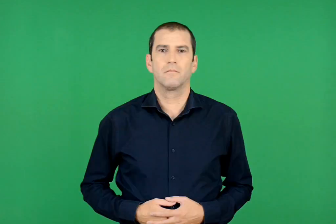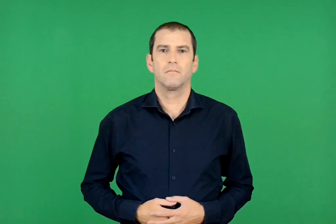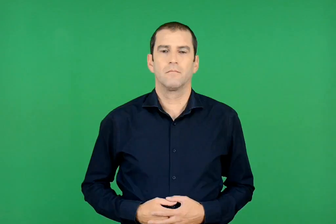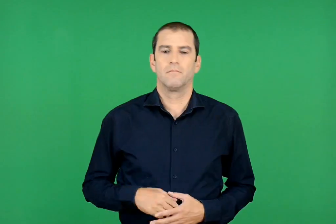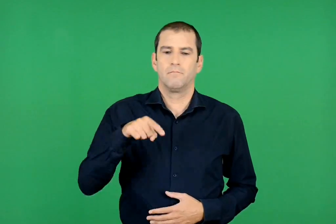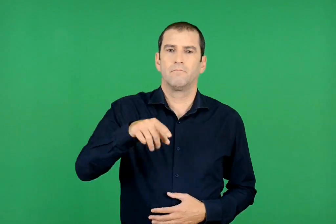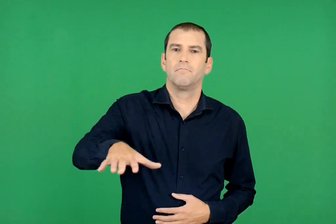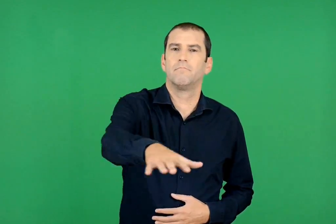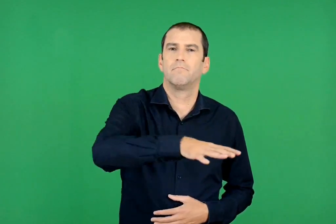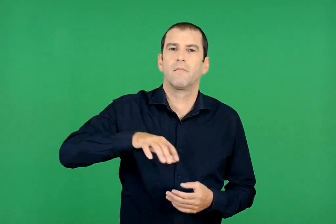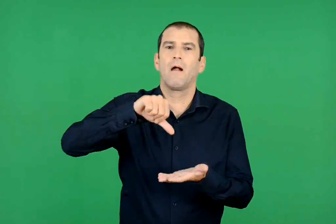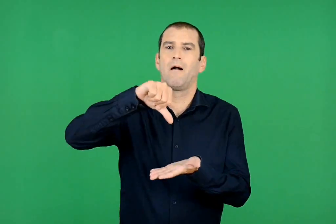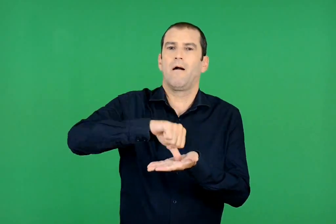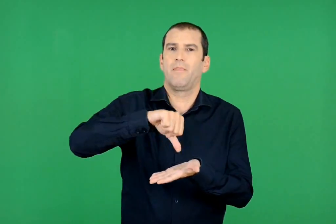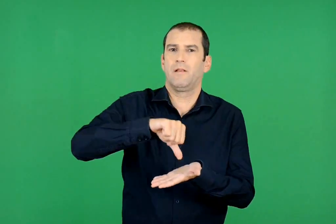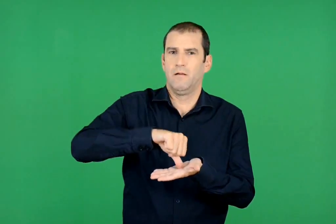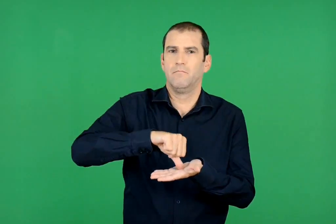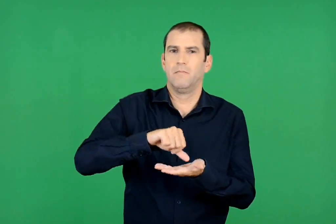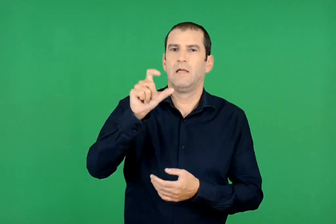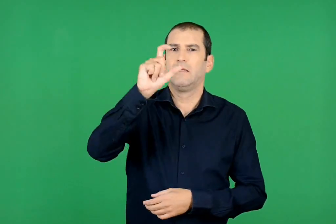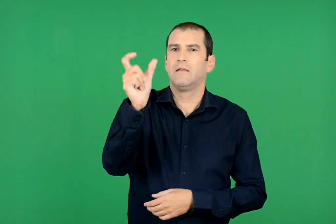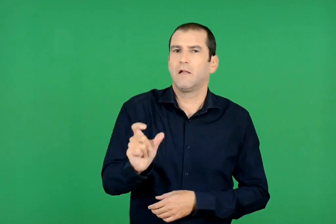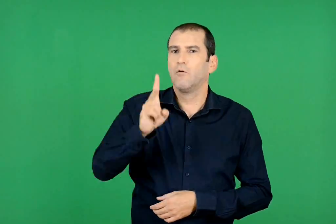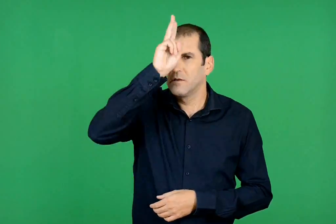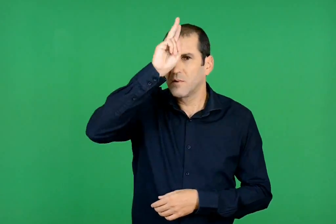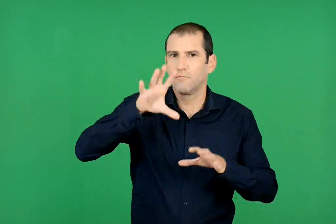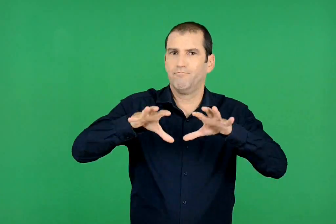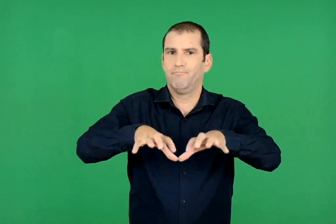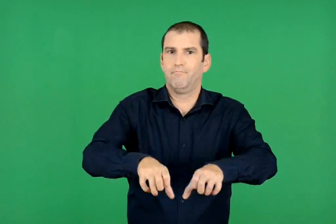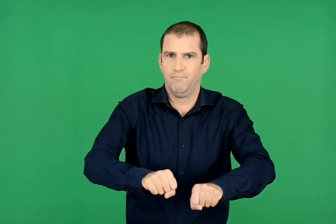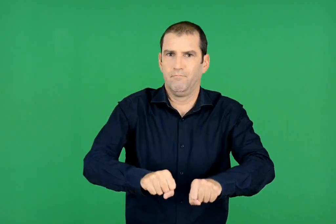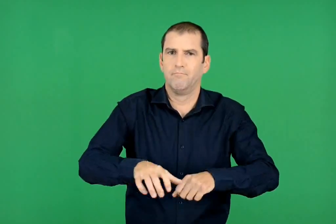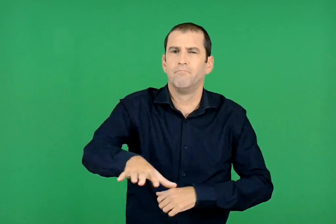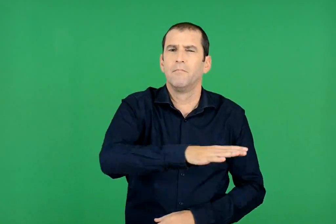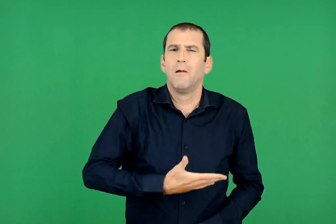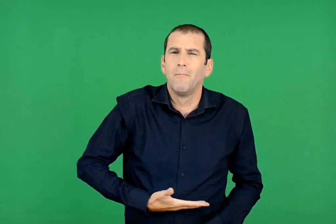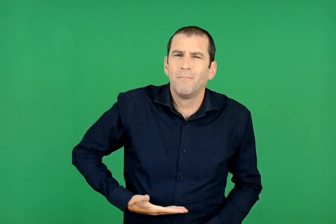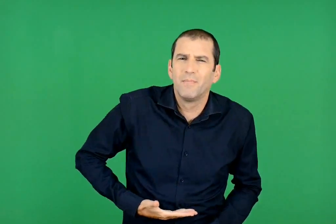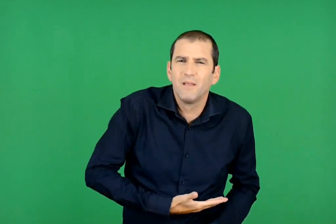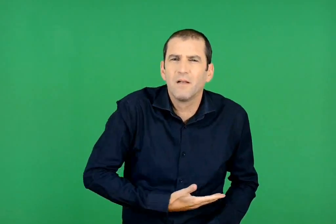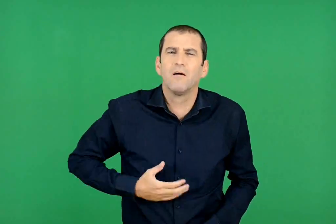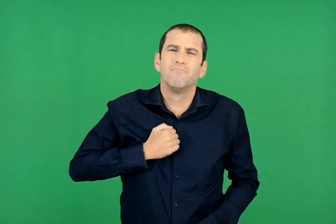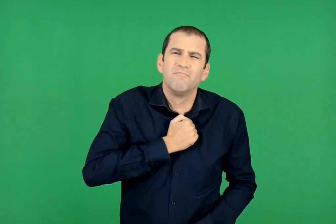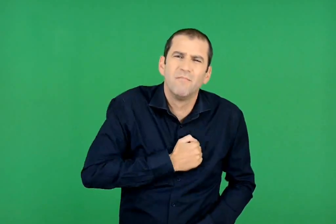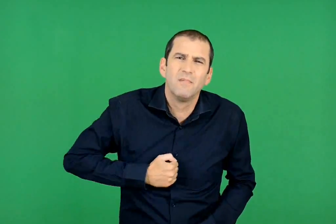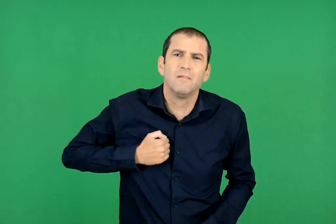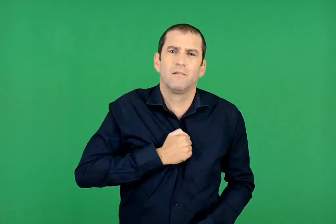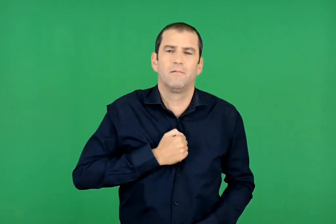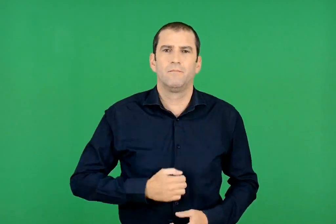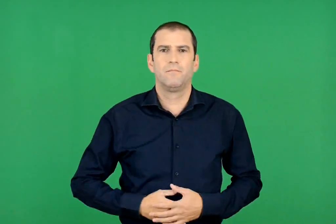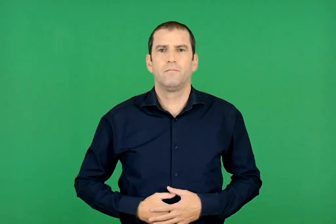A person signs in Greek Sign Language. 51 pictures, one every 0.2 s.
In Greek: ιταλογερμανική κατοχή στην αθήνα. πείνα και δυστυχία
